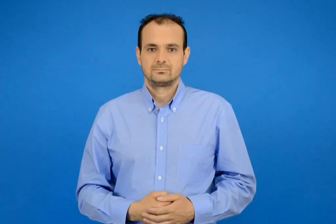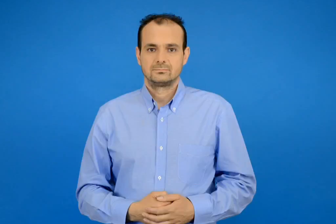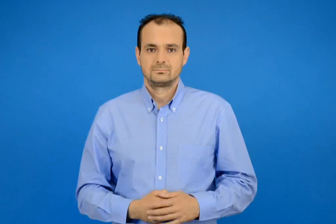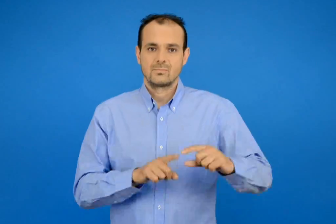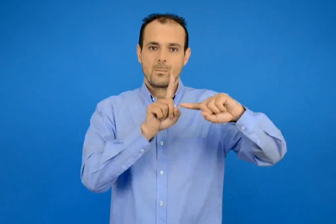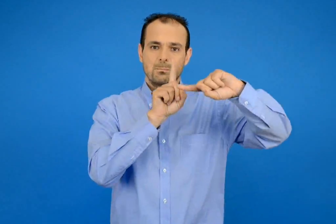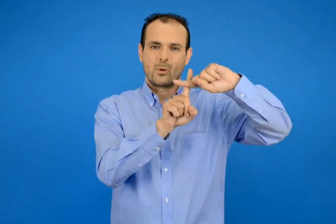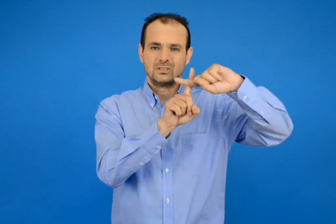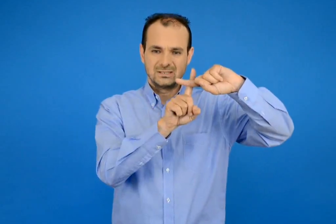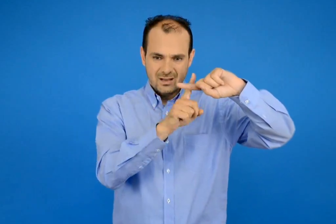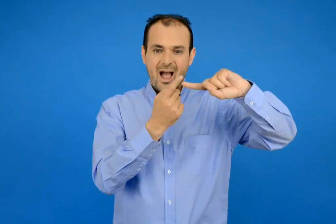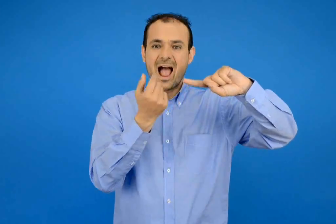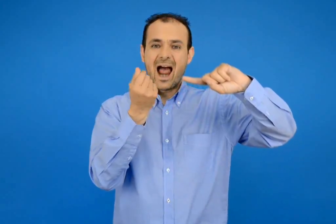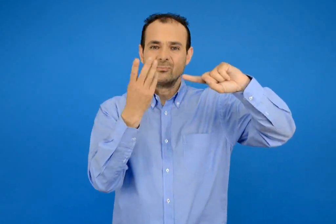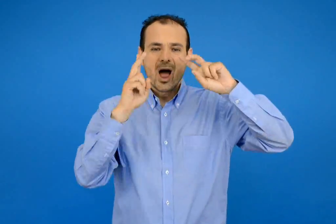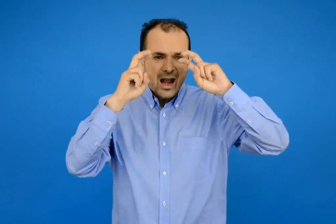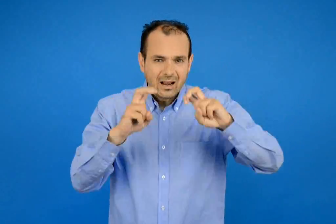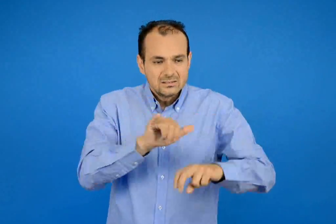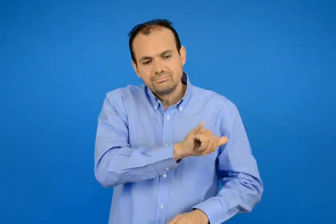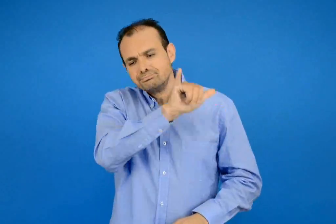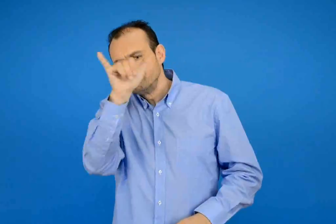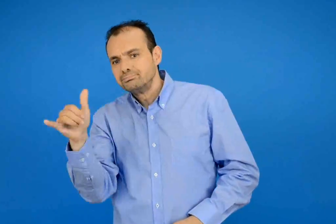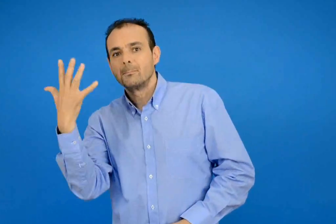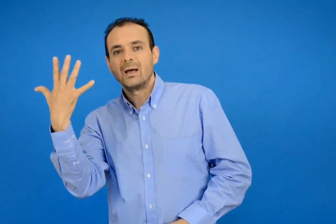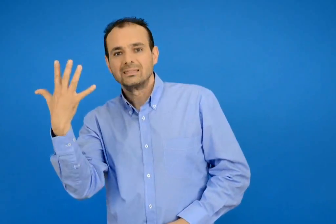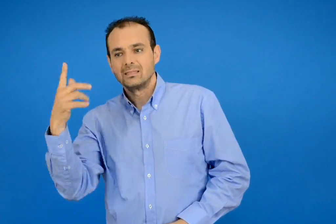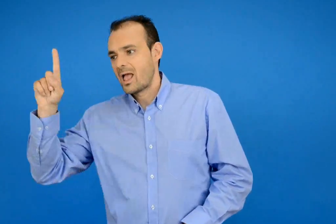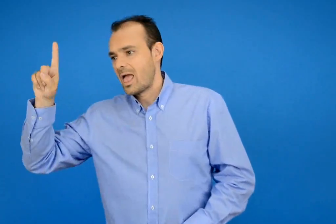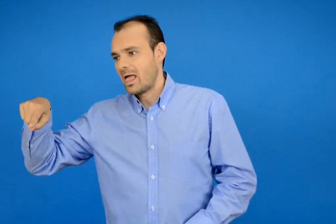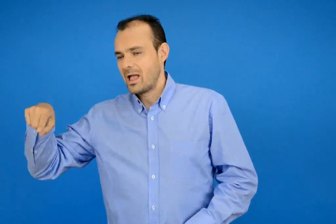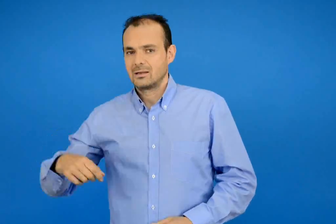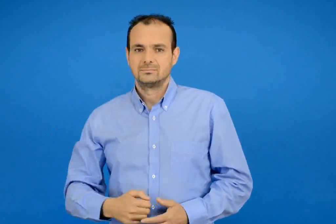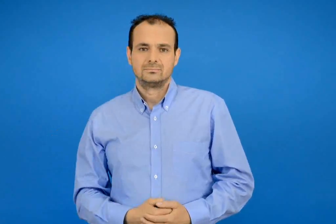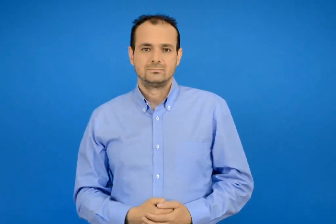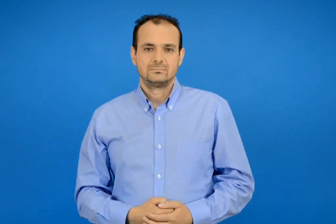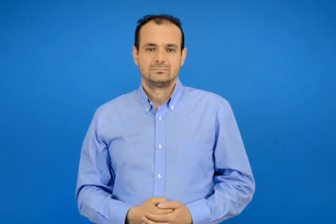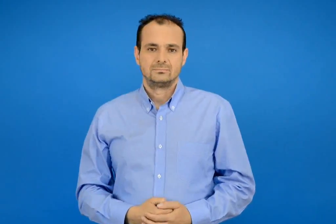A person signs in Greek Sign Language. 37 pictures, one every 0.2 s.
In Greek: πρόσθεση και ανάλυση των αριθμών μέχρι το 5
